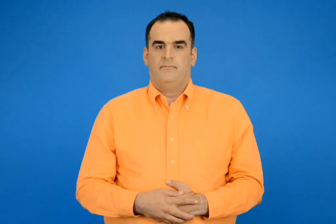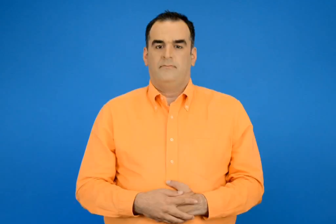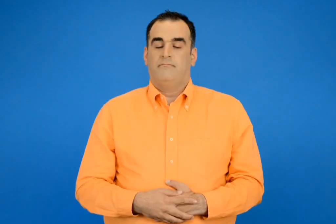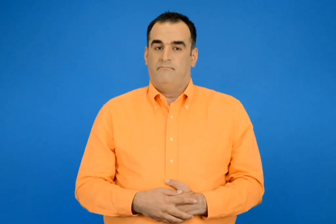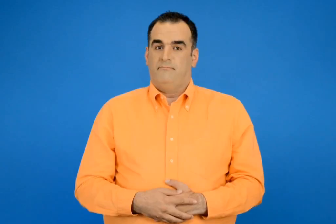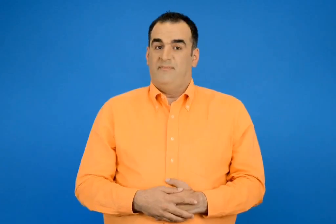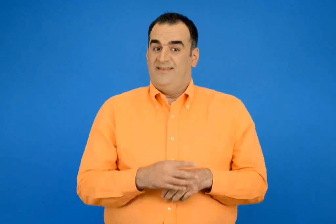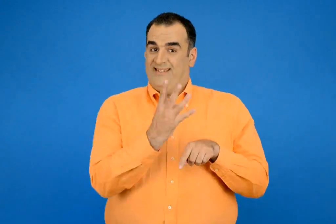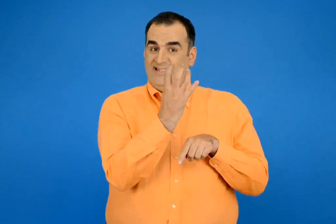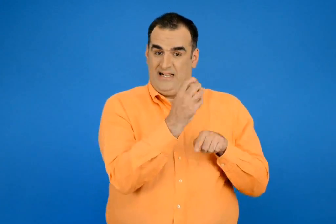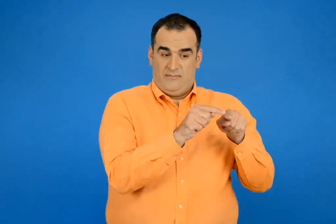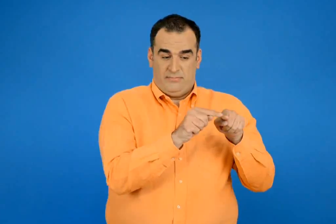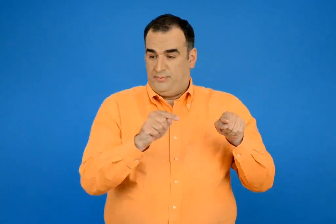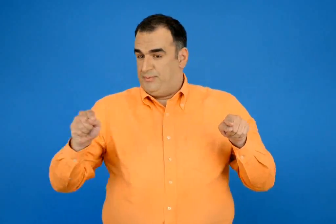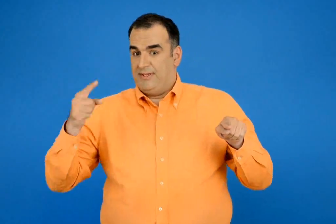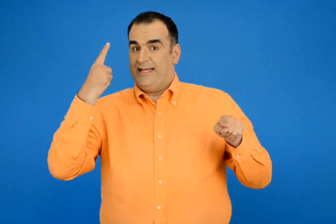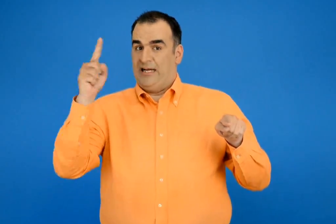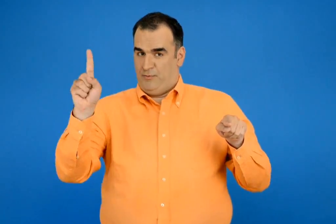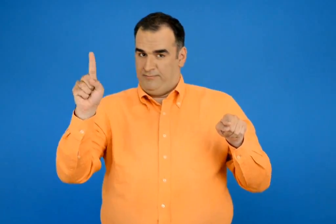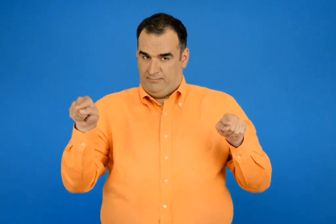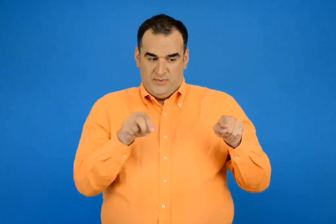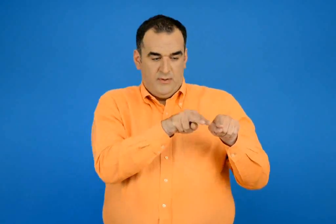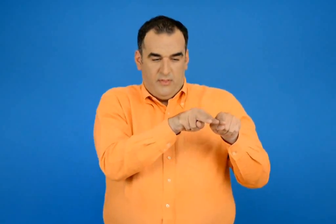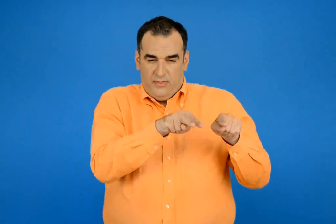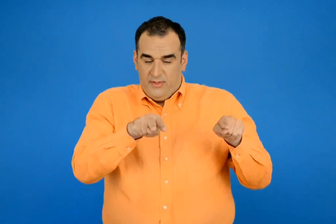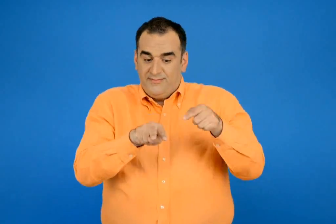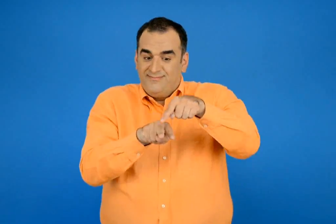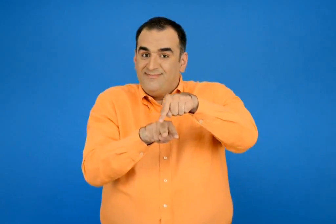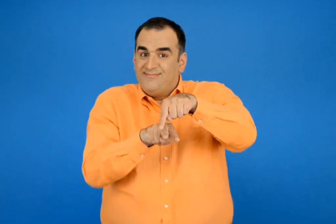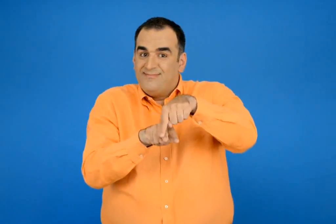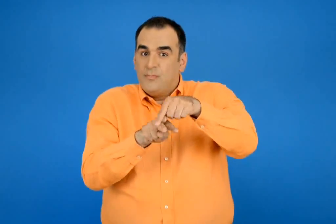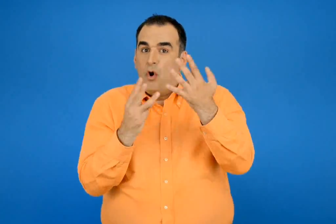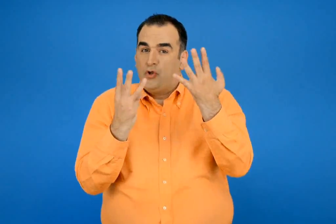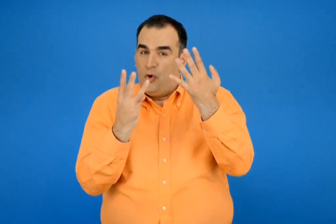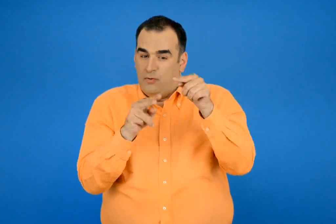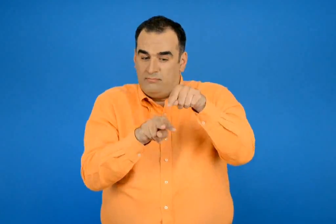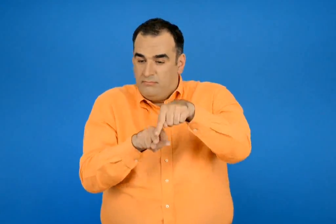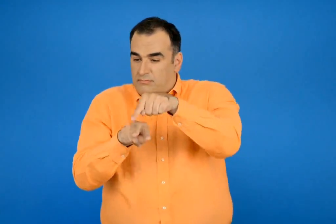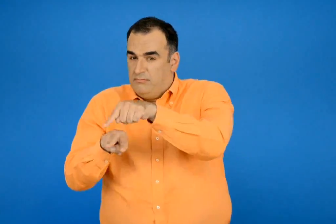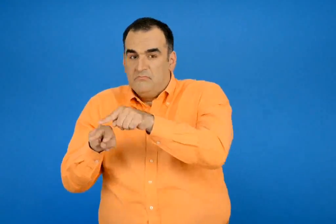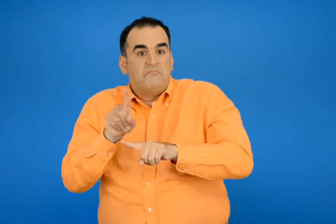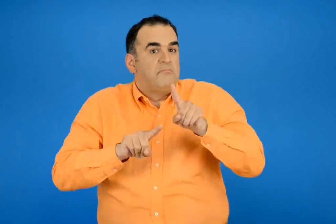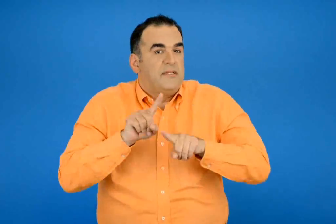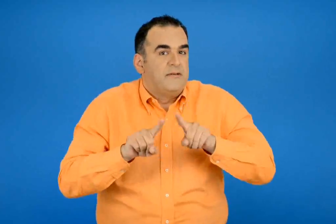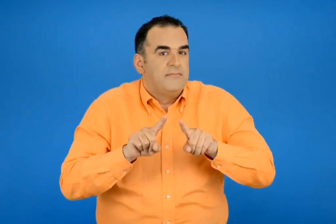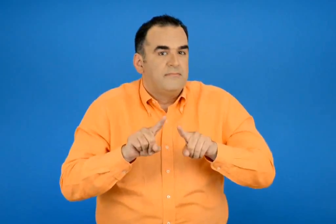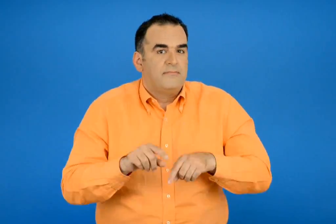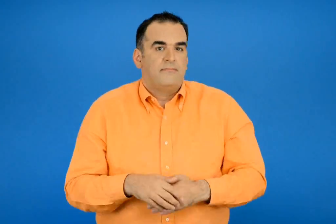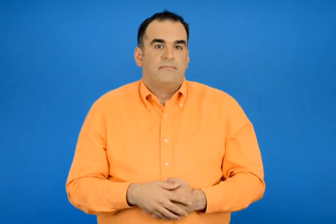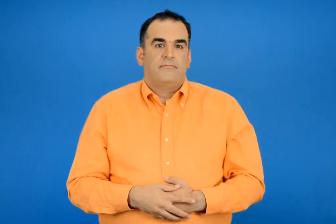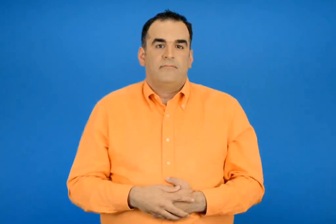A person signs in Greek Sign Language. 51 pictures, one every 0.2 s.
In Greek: ποιοι αριθμοί από το 40 μέχρι το 100 τελειώνουν σε 8 ;
